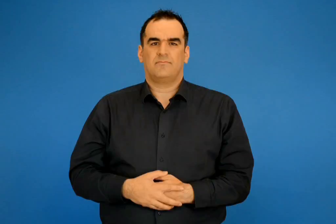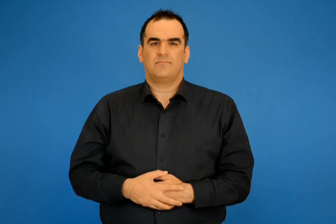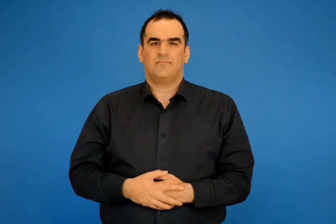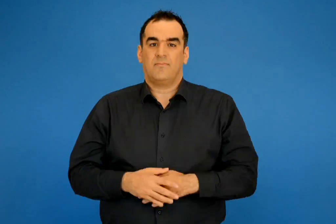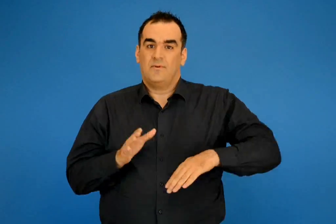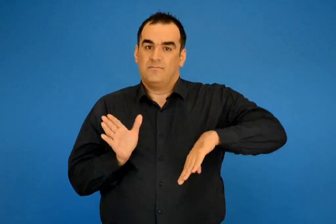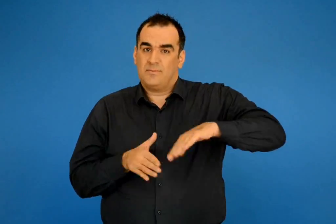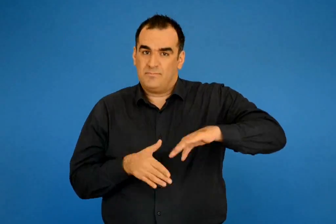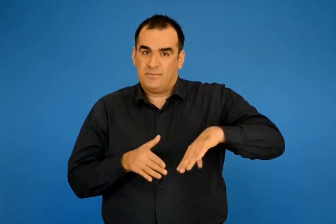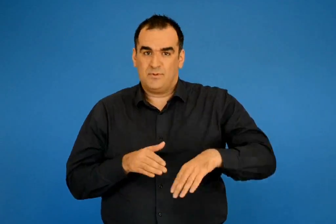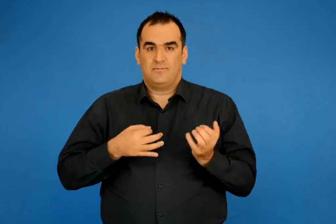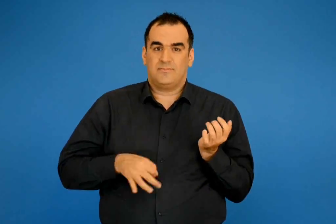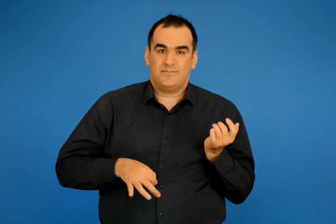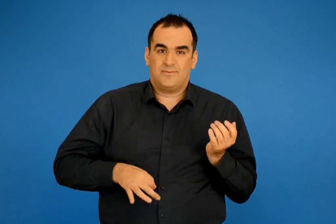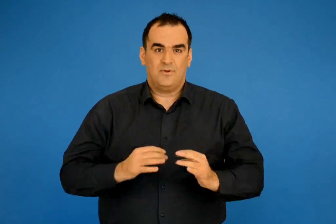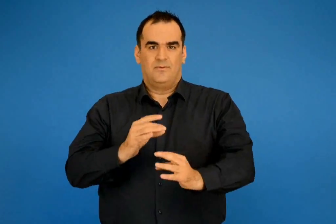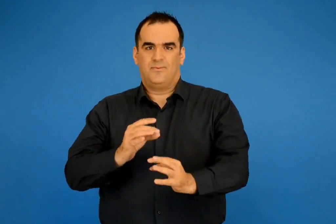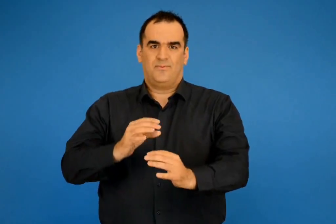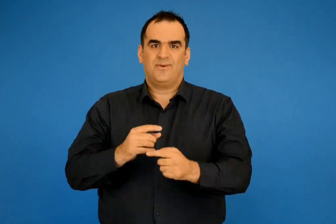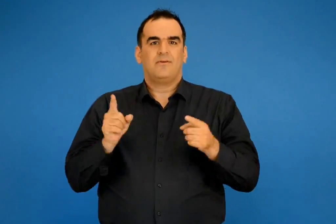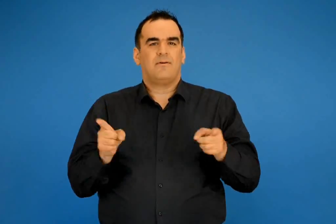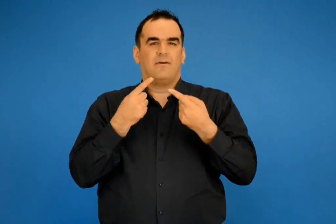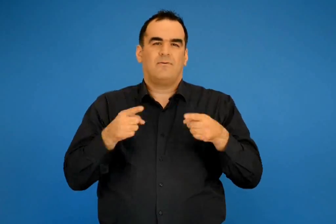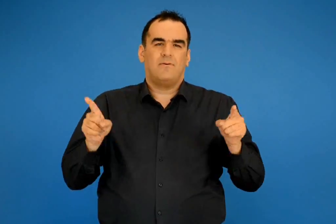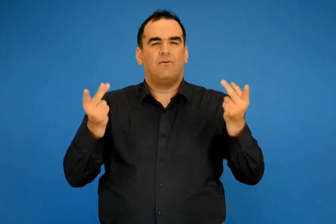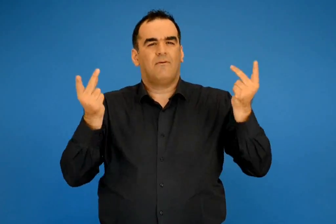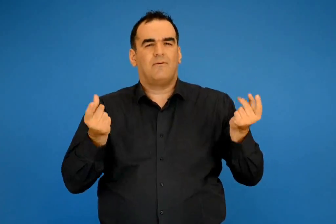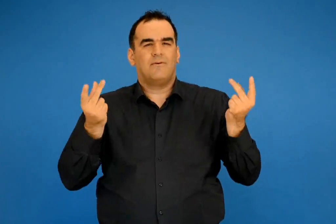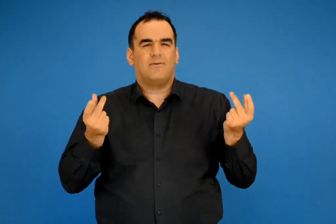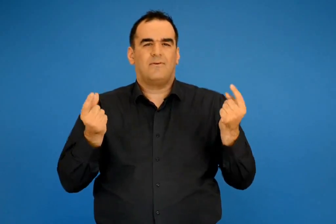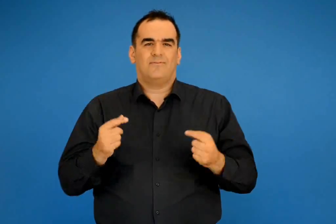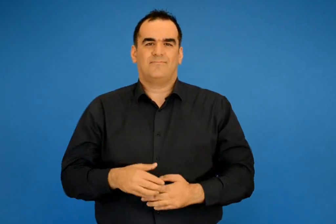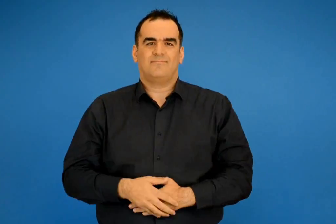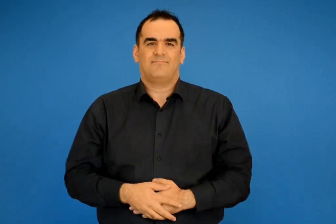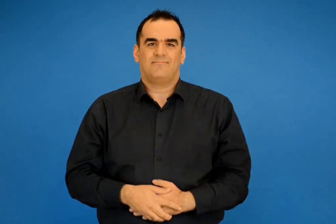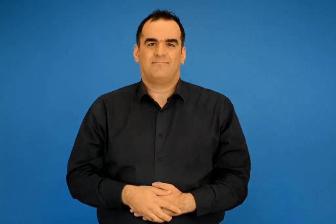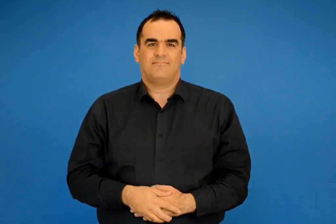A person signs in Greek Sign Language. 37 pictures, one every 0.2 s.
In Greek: το τουμπελέκι το ούτι το κλαρίνο συνοδεύαν το χορό και το τραγούδι
